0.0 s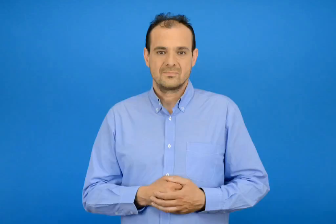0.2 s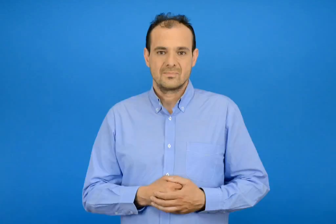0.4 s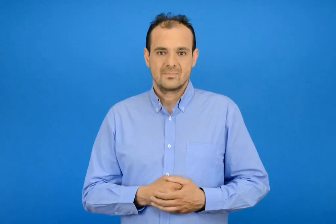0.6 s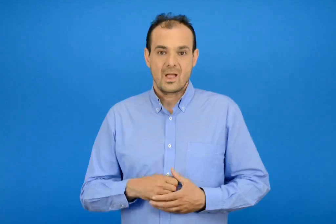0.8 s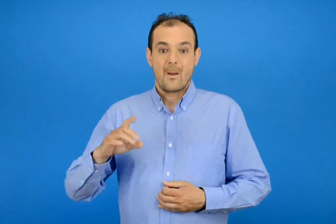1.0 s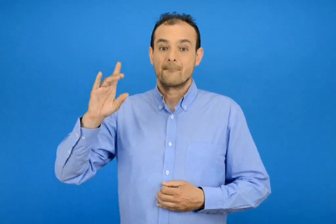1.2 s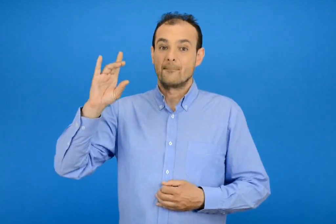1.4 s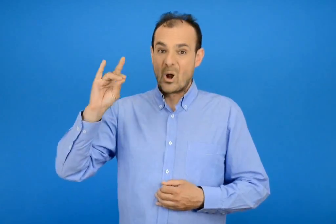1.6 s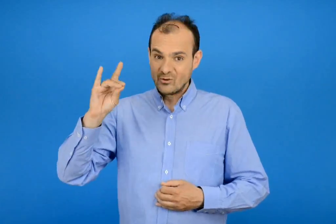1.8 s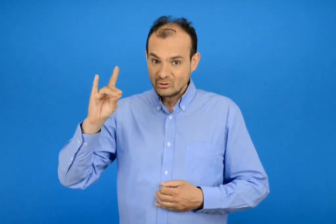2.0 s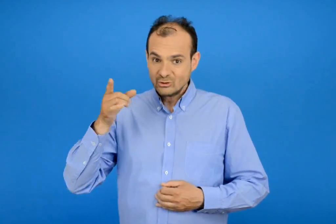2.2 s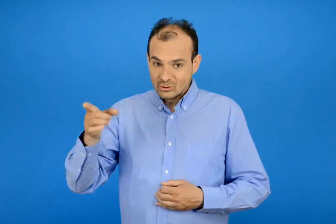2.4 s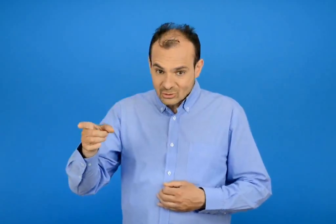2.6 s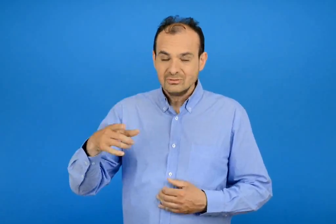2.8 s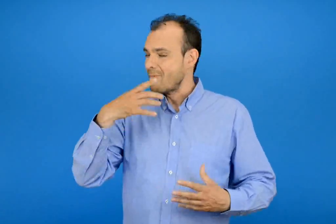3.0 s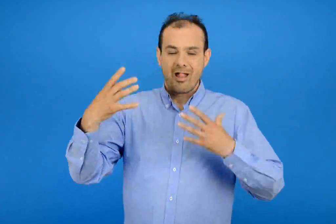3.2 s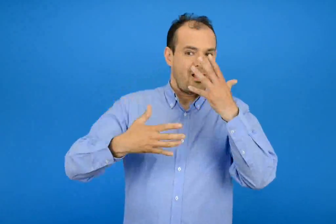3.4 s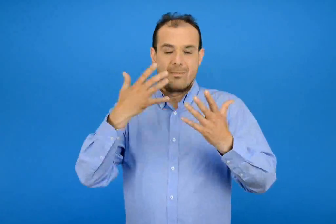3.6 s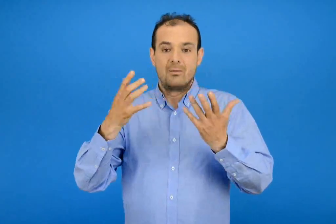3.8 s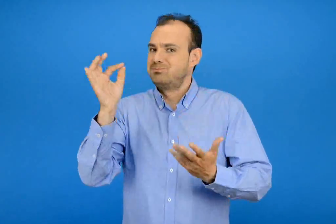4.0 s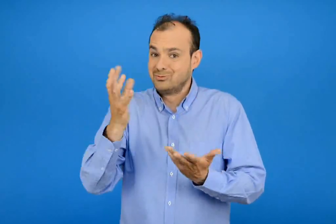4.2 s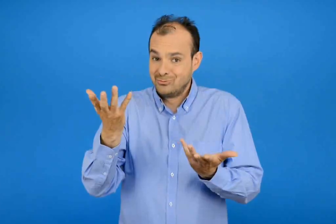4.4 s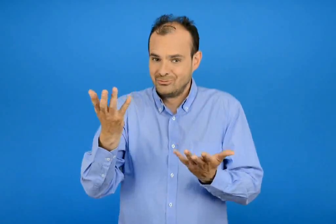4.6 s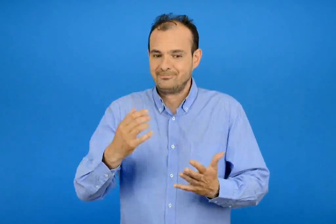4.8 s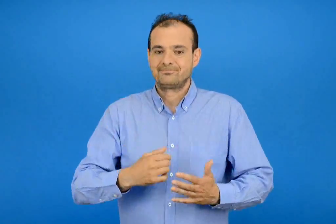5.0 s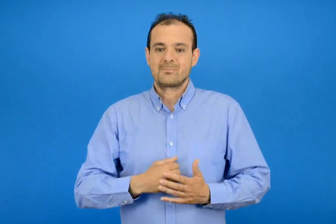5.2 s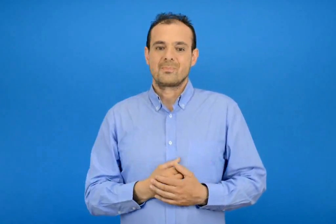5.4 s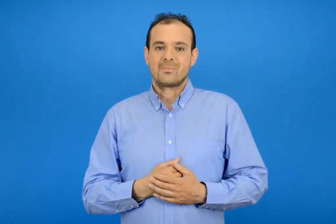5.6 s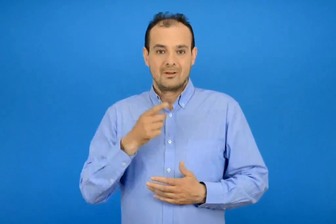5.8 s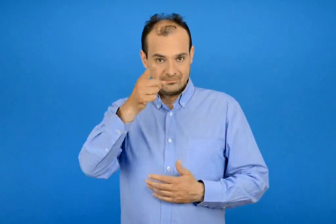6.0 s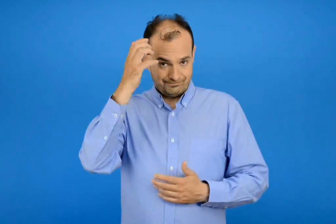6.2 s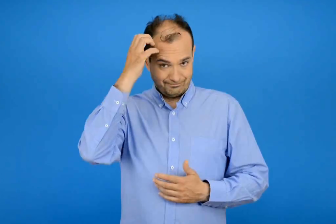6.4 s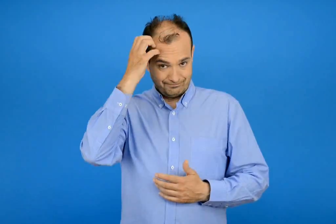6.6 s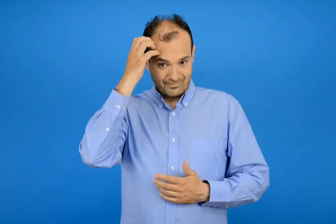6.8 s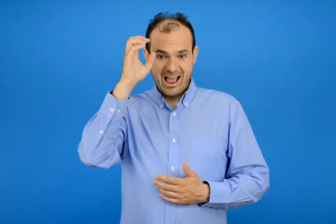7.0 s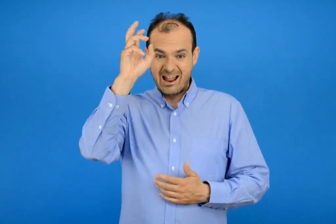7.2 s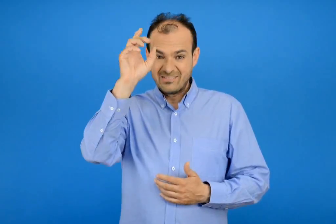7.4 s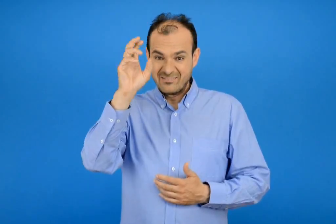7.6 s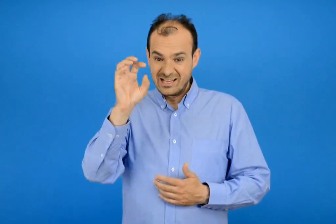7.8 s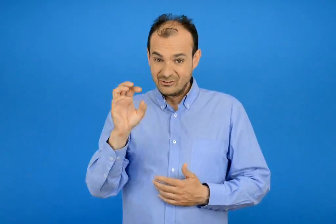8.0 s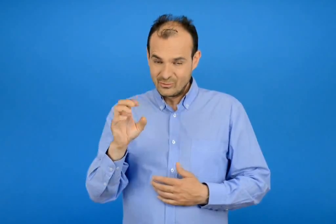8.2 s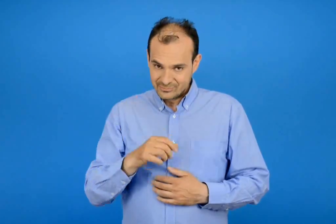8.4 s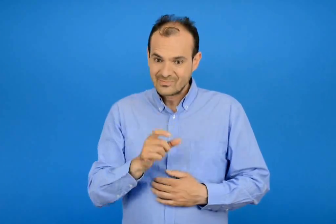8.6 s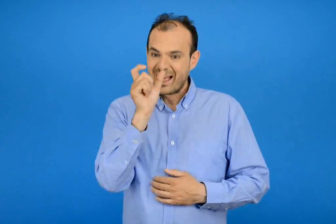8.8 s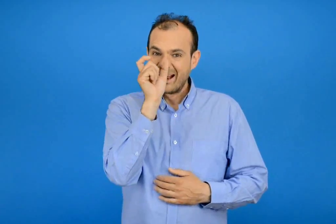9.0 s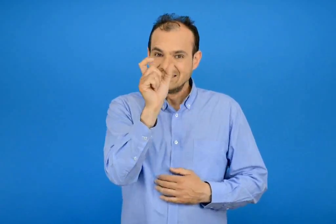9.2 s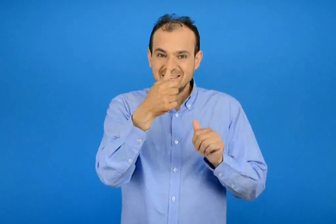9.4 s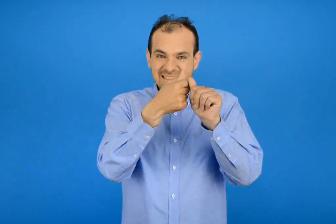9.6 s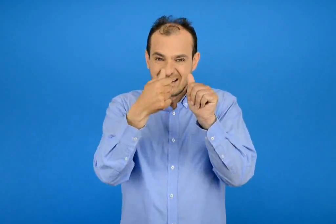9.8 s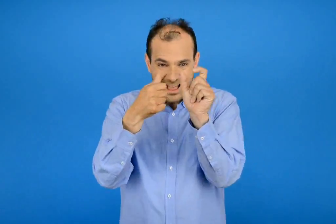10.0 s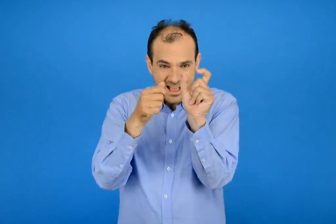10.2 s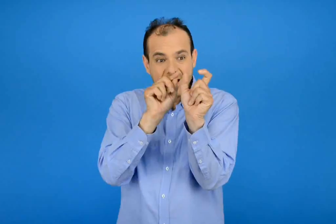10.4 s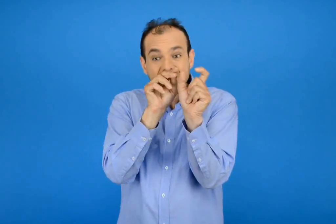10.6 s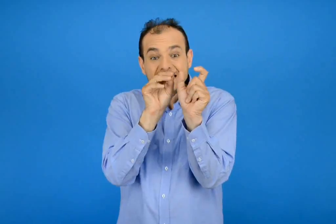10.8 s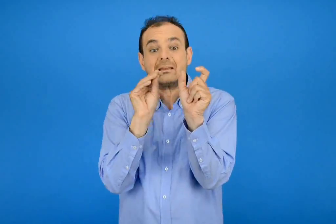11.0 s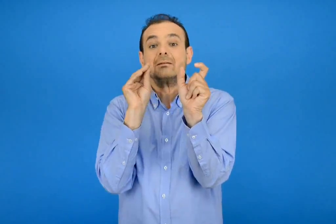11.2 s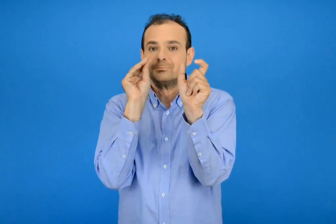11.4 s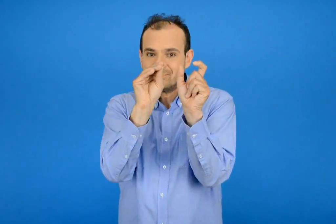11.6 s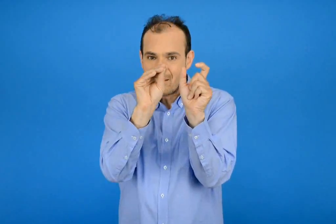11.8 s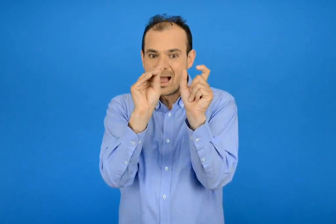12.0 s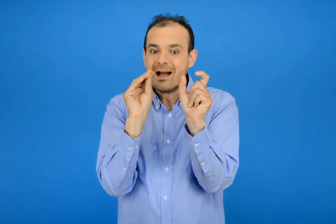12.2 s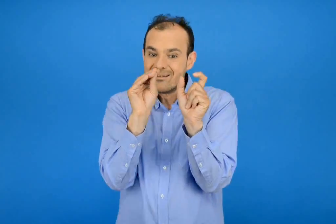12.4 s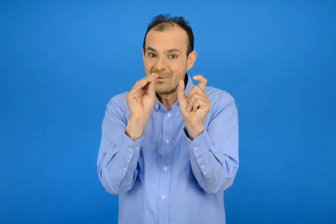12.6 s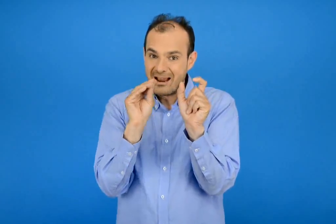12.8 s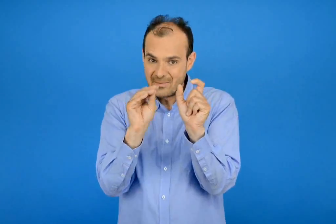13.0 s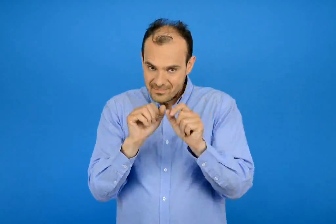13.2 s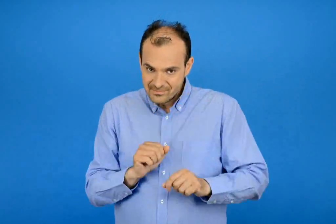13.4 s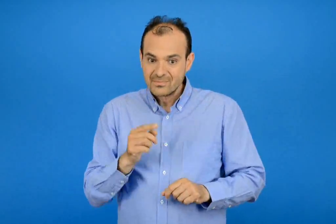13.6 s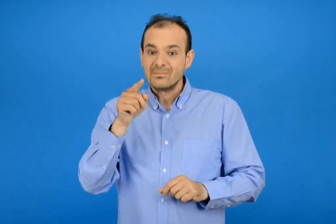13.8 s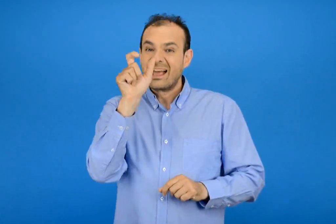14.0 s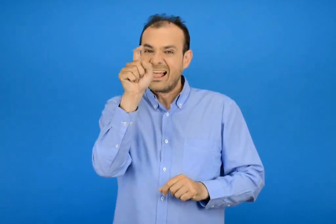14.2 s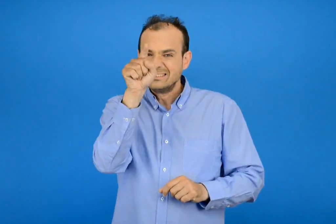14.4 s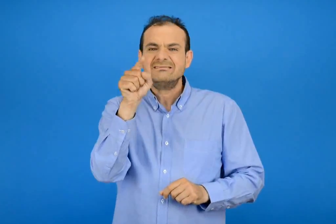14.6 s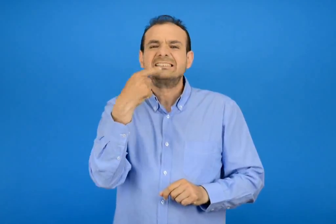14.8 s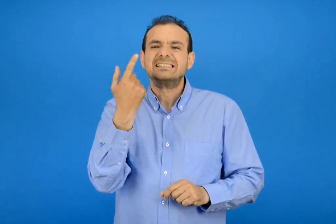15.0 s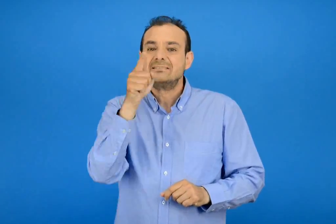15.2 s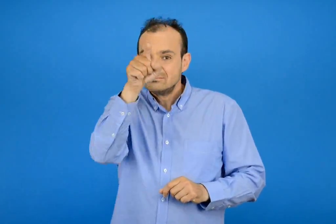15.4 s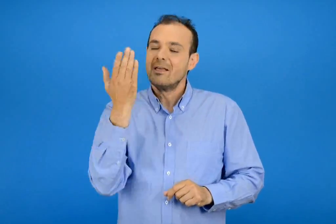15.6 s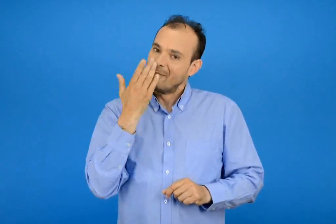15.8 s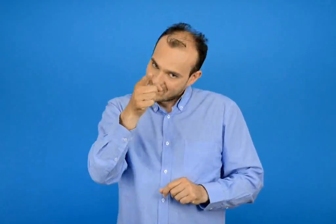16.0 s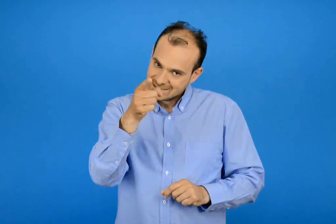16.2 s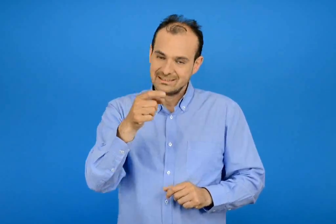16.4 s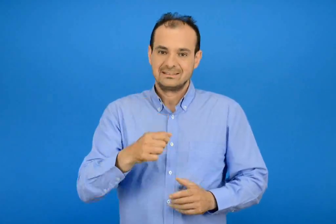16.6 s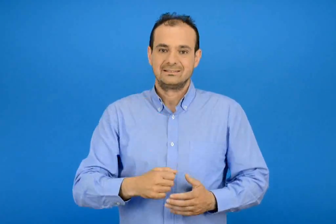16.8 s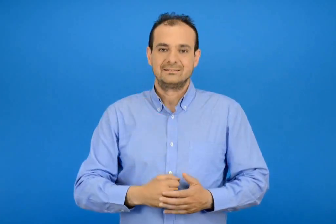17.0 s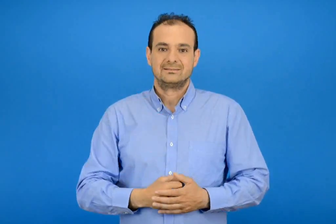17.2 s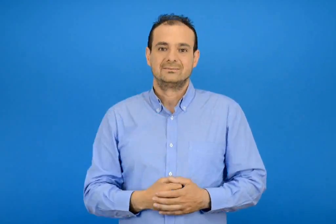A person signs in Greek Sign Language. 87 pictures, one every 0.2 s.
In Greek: που μπλέχτηκε ο μολυβιος ; θυμήσου το αλφάβητο γράψε σε κάθε σειρά το επόμενο γράμμα διάβασε τη λέξη που σχηματίζεται
